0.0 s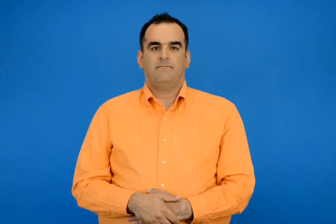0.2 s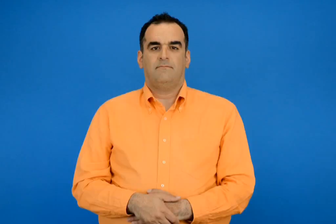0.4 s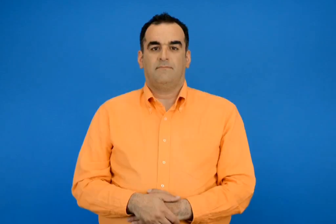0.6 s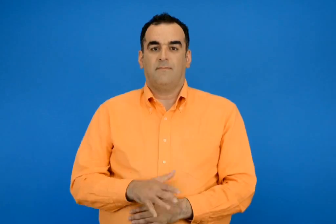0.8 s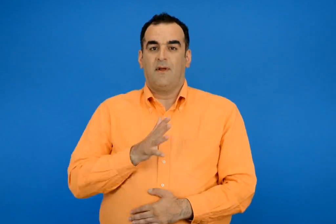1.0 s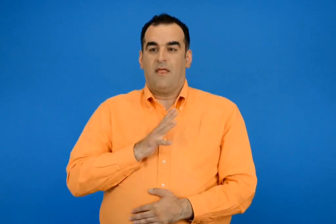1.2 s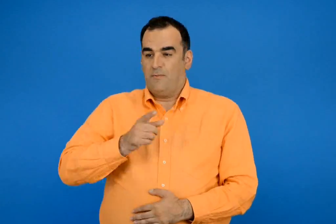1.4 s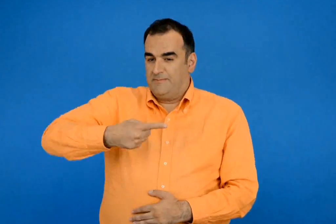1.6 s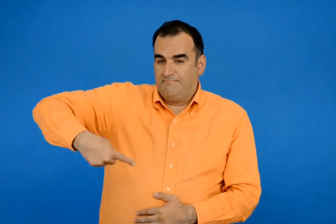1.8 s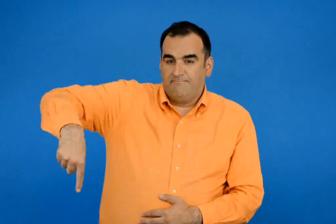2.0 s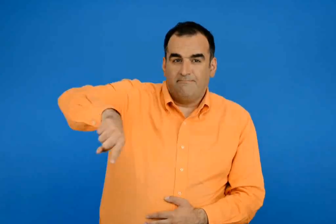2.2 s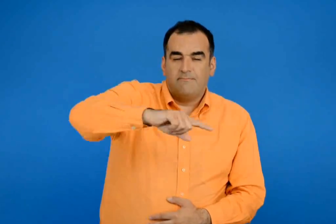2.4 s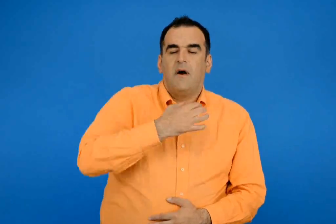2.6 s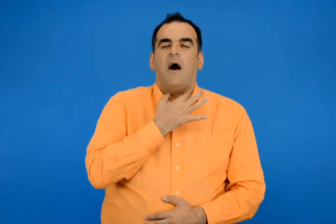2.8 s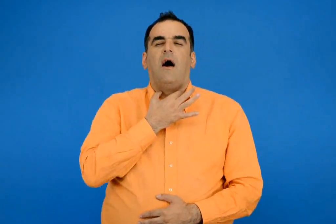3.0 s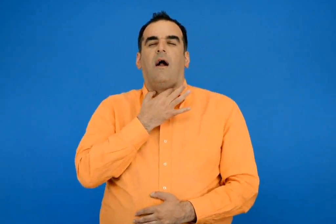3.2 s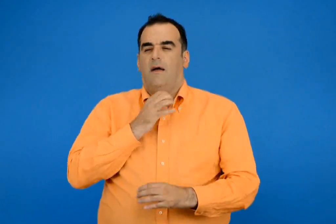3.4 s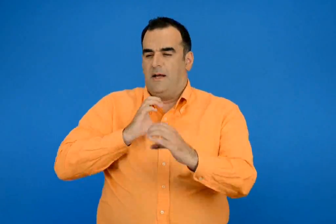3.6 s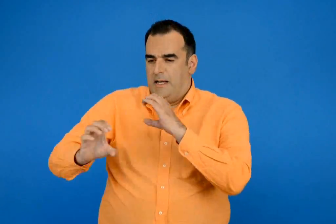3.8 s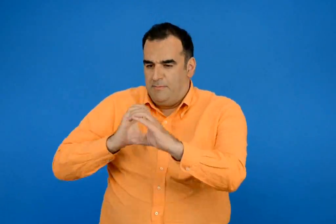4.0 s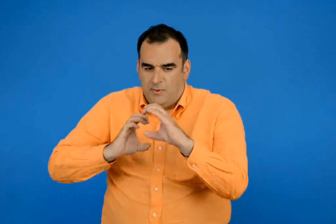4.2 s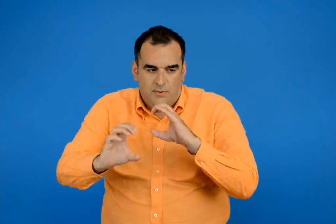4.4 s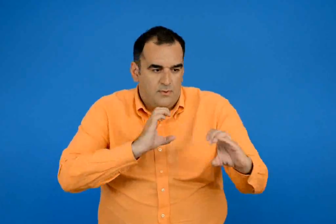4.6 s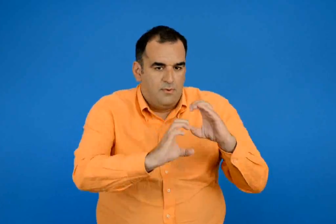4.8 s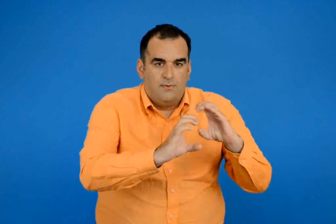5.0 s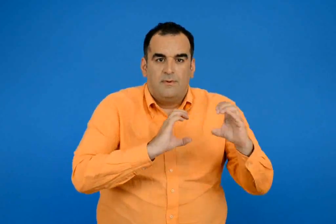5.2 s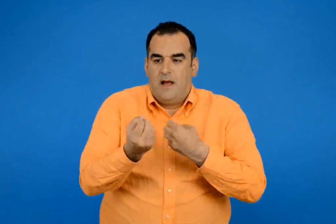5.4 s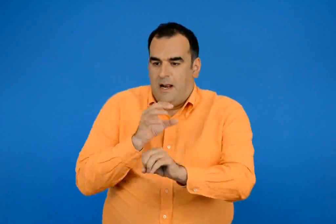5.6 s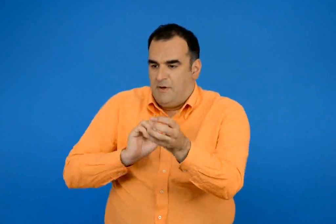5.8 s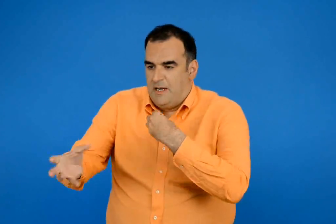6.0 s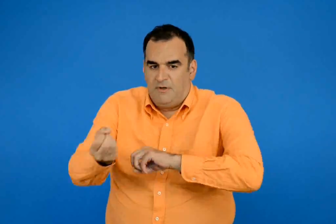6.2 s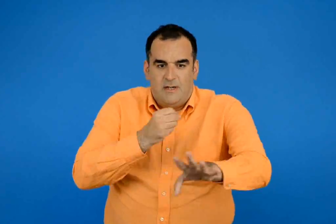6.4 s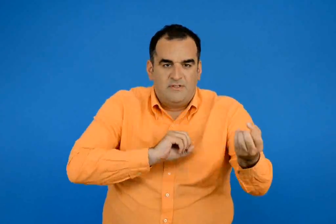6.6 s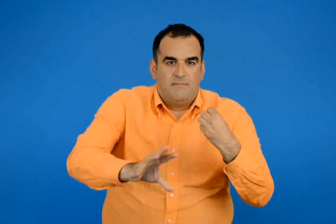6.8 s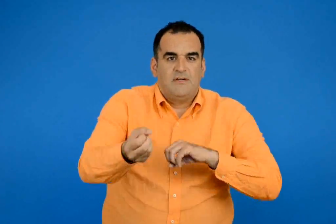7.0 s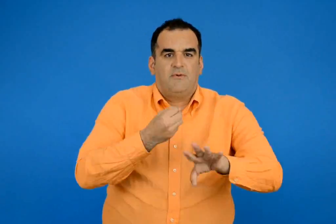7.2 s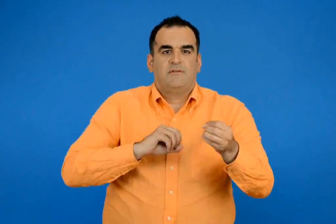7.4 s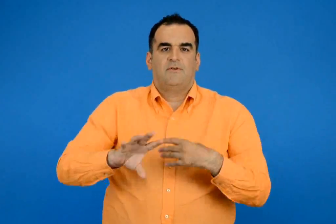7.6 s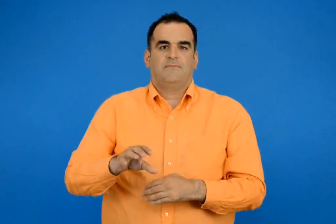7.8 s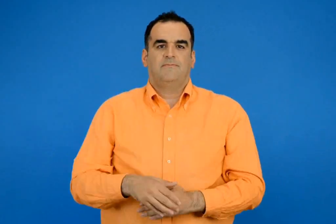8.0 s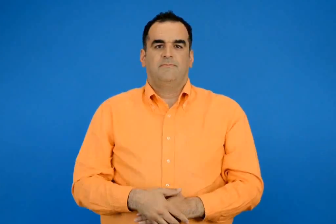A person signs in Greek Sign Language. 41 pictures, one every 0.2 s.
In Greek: οι άνθρωποι έχουν ανάγκη να επικοινωνούν και να ενημερώνονται
